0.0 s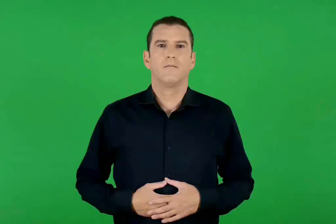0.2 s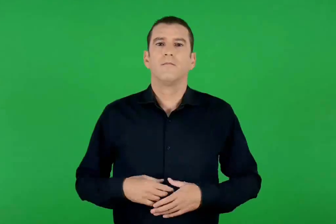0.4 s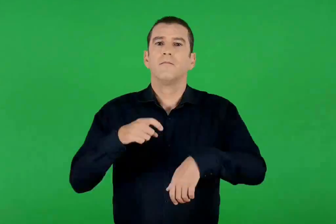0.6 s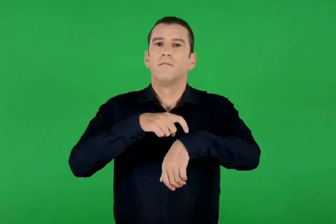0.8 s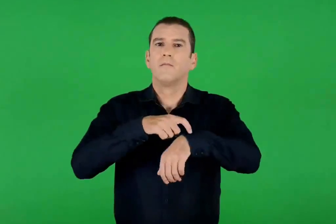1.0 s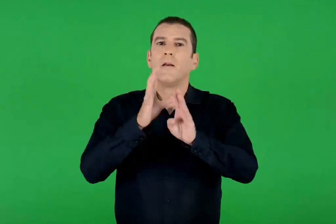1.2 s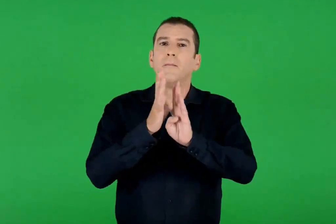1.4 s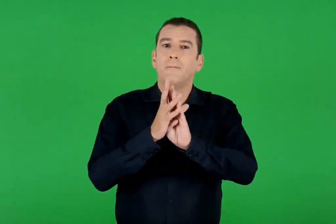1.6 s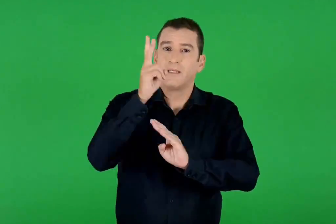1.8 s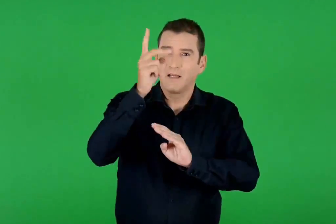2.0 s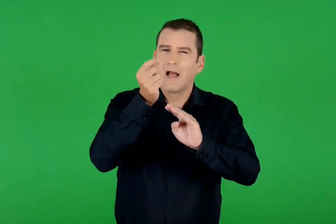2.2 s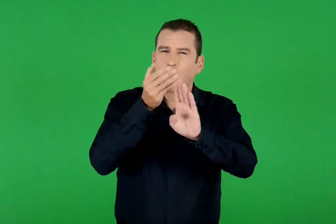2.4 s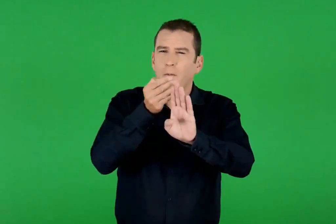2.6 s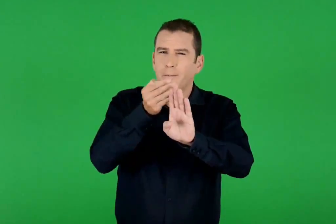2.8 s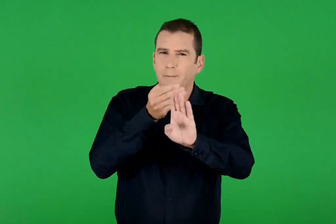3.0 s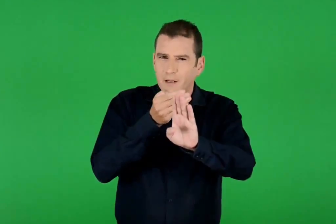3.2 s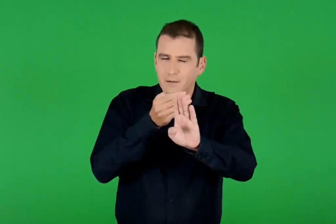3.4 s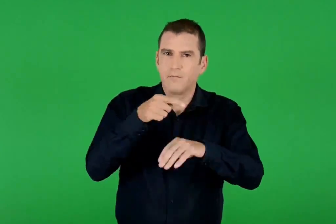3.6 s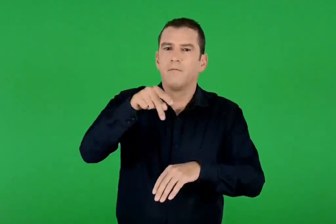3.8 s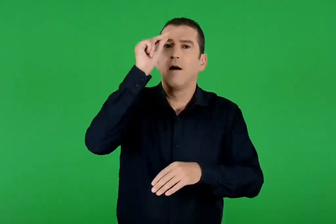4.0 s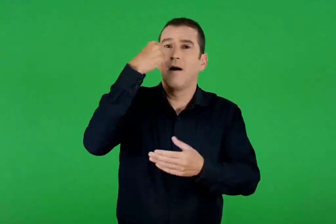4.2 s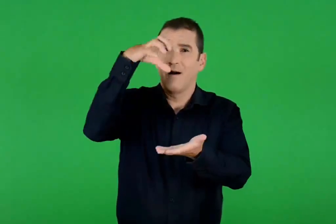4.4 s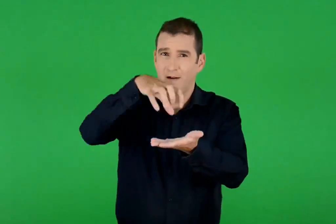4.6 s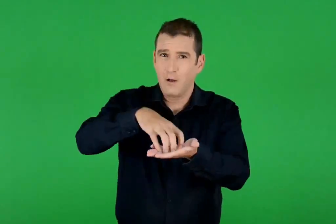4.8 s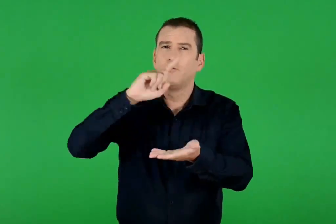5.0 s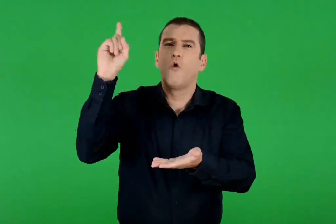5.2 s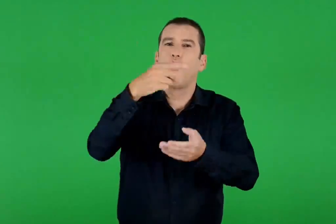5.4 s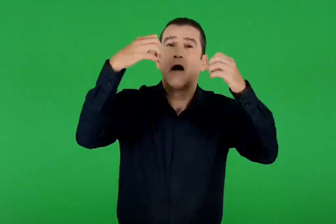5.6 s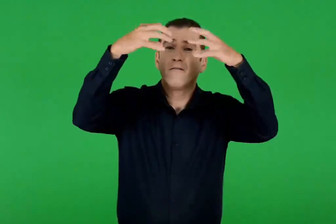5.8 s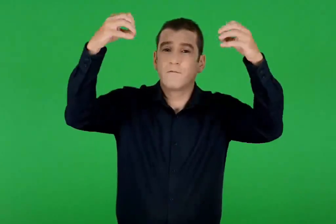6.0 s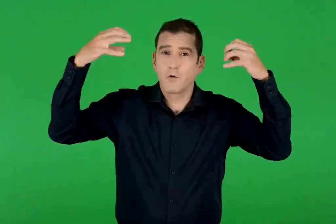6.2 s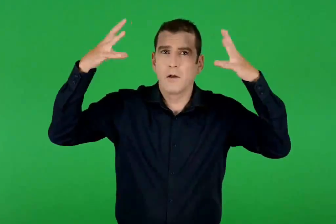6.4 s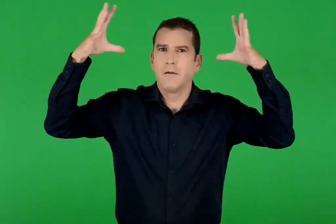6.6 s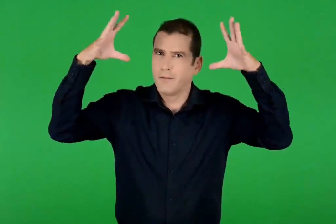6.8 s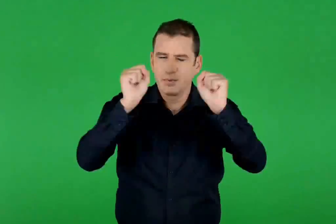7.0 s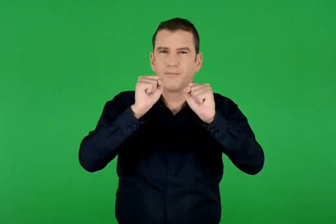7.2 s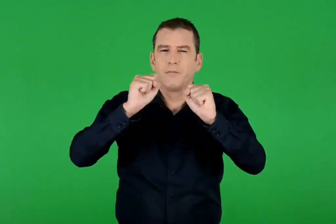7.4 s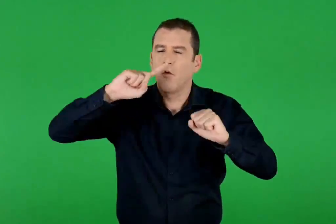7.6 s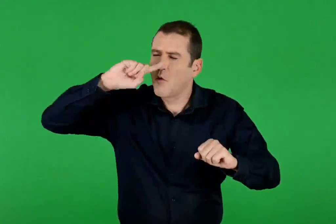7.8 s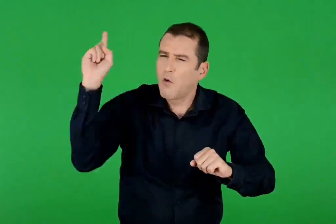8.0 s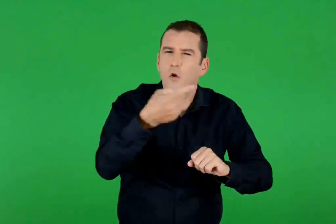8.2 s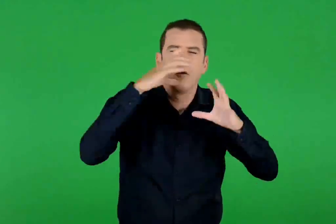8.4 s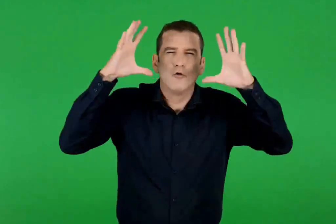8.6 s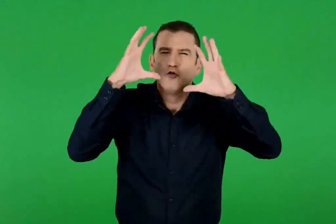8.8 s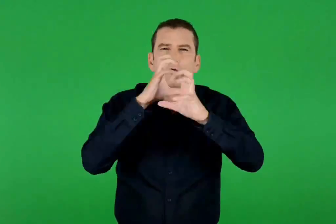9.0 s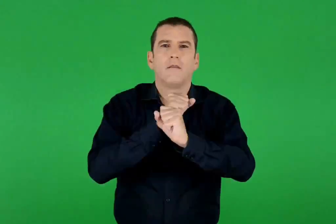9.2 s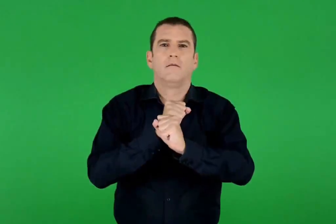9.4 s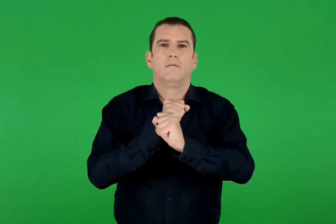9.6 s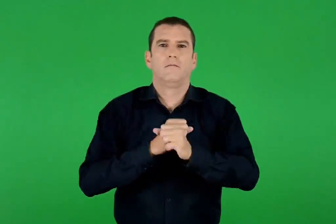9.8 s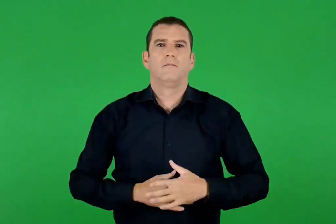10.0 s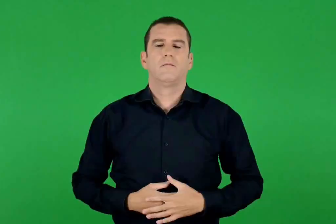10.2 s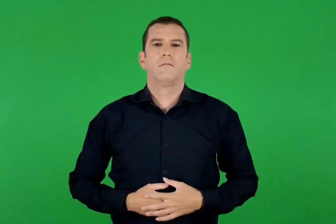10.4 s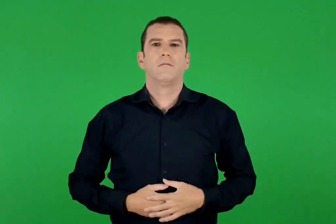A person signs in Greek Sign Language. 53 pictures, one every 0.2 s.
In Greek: λίγο πριν τα μεσάνυχτα , όλα τα φώτα του ναού σβήνουν και σκοτάδι απλώνεται παντού
